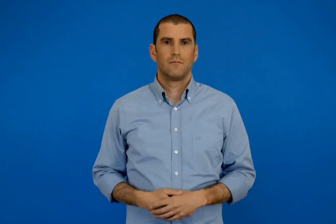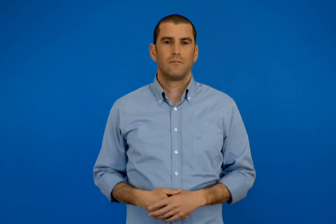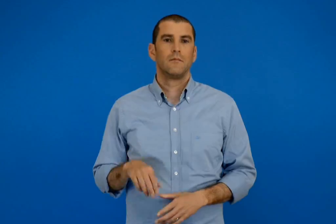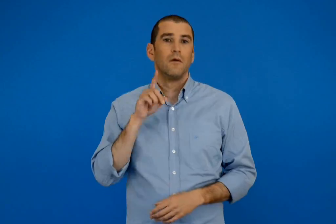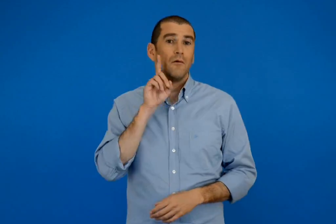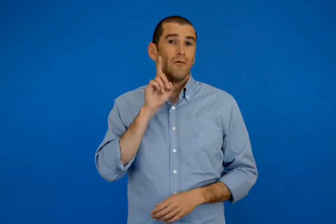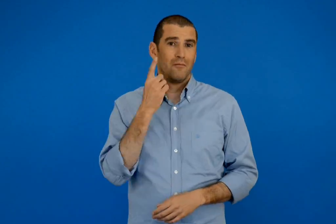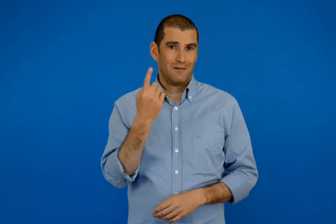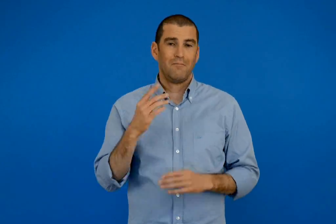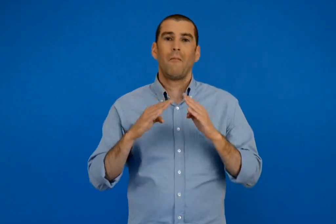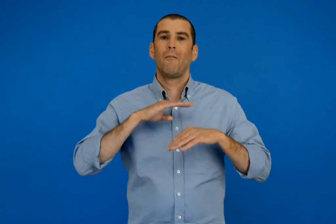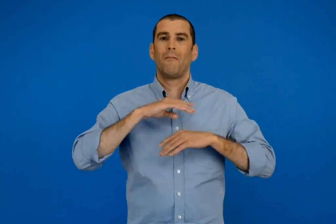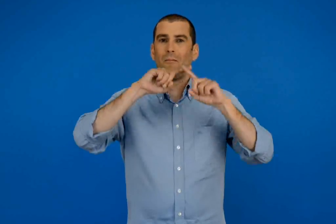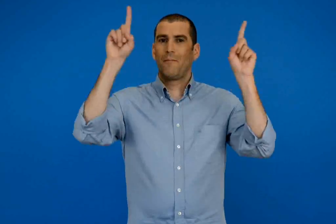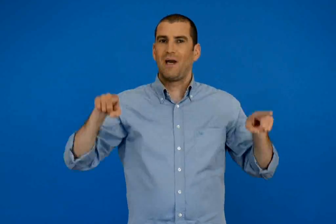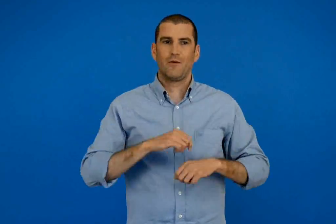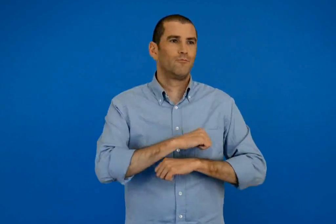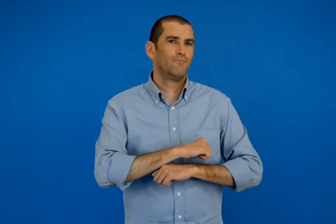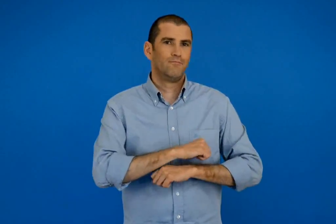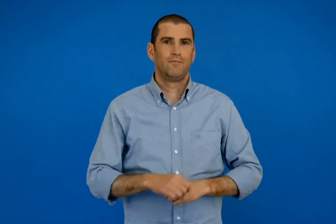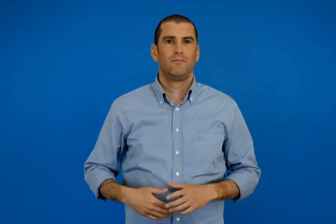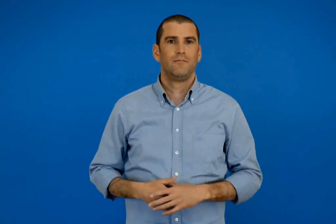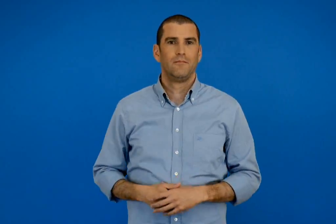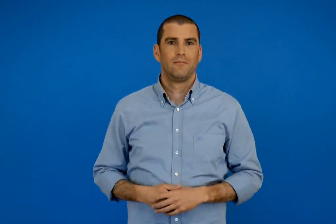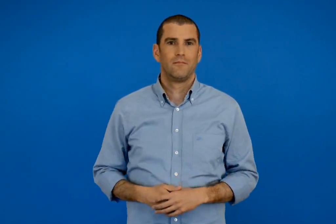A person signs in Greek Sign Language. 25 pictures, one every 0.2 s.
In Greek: γεώργιος αβλιχος κοπέλα στο παράθυρο
